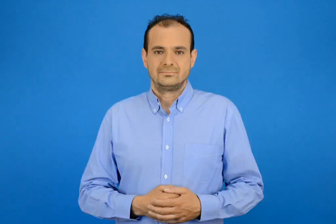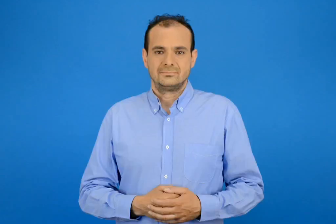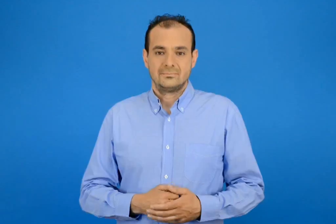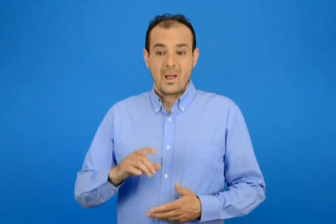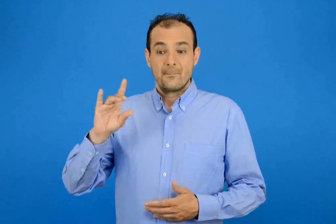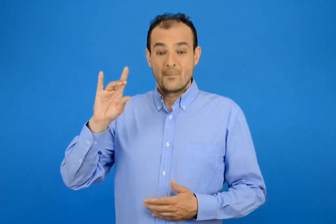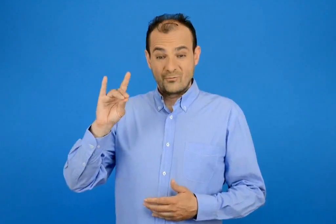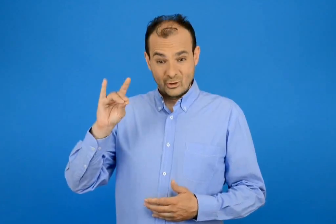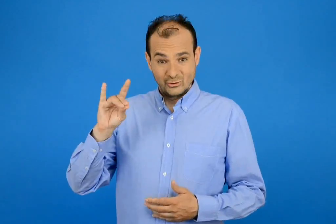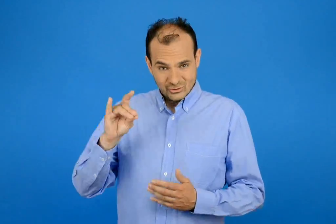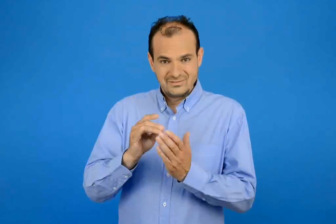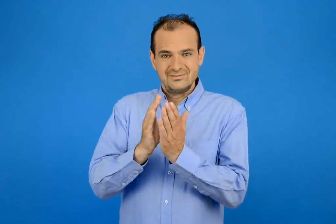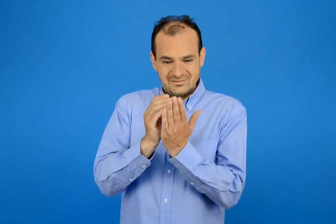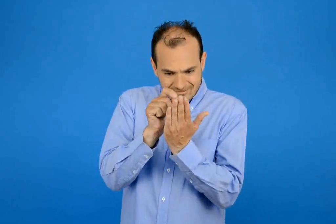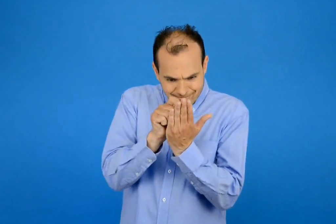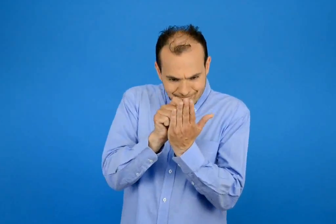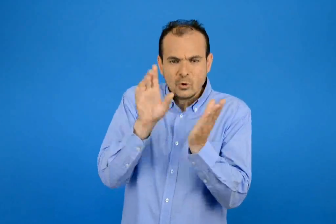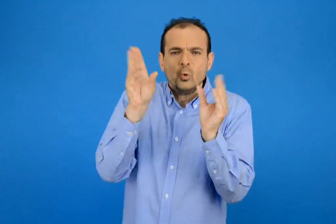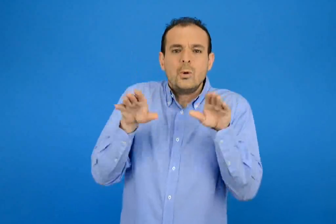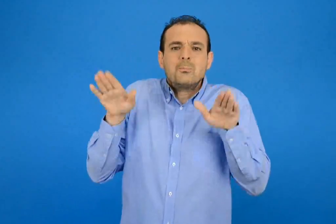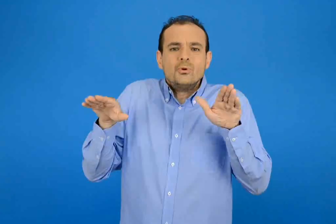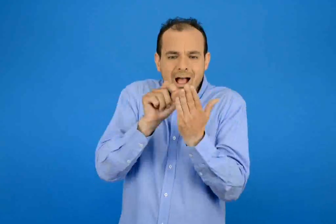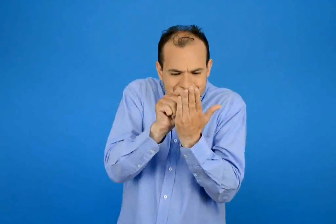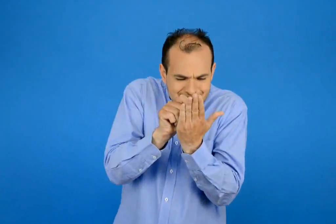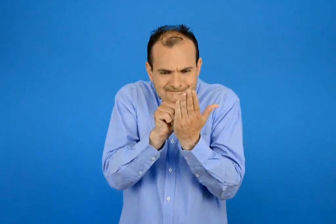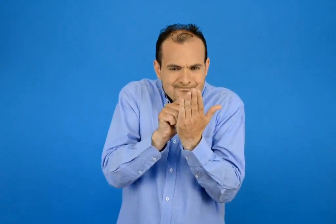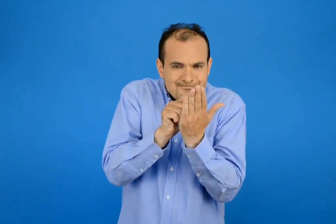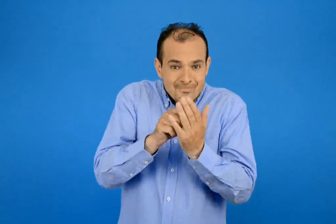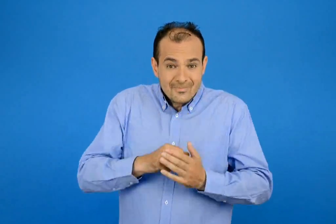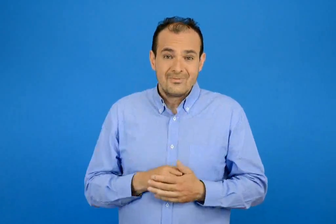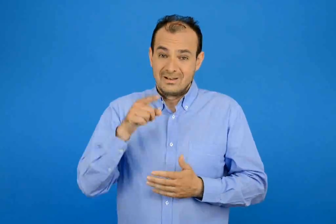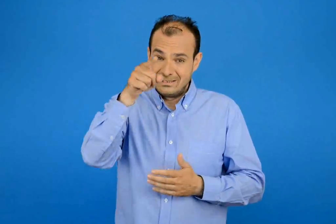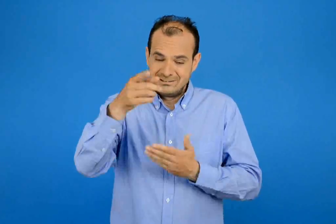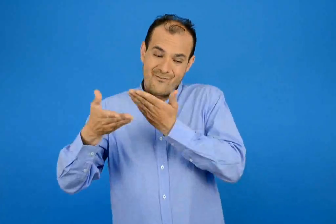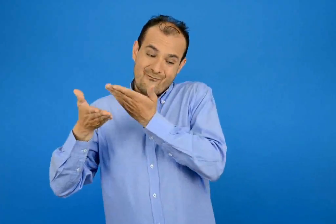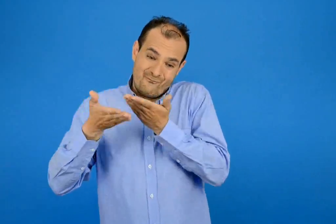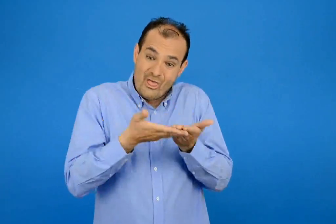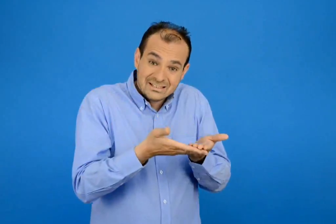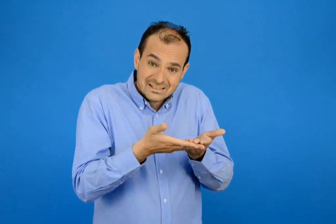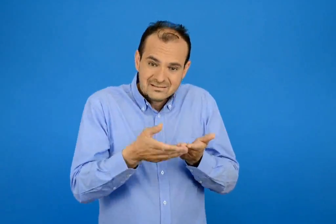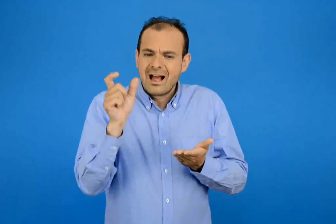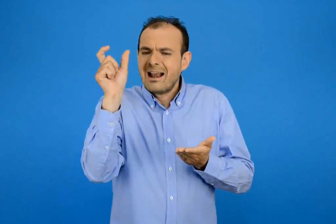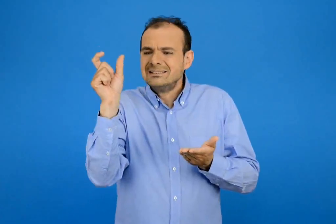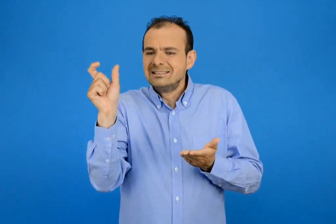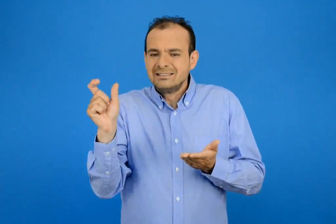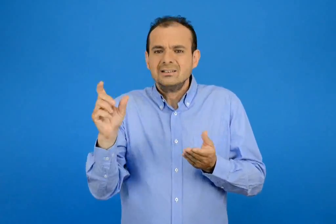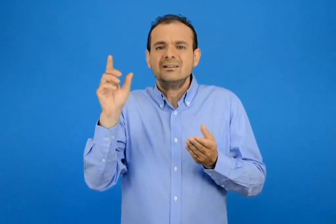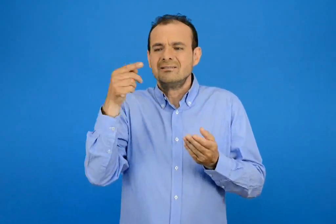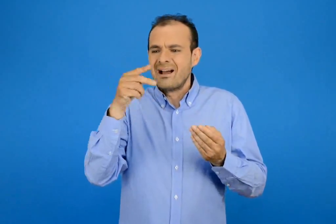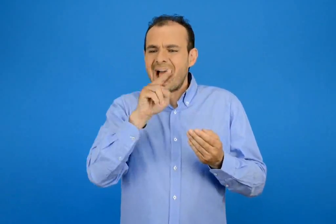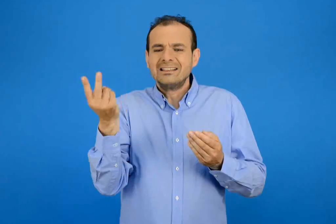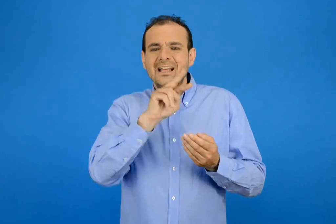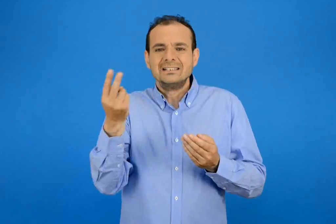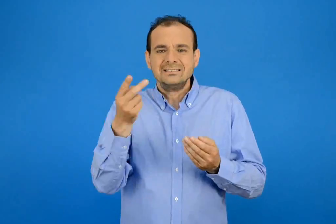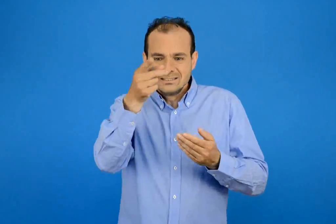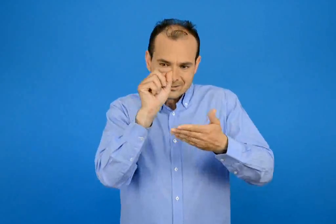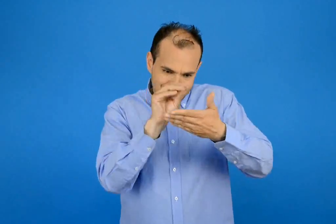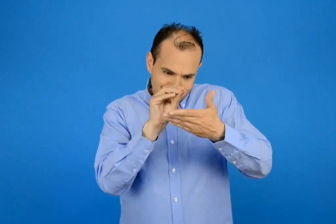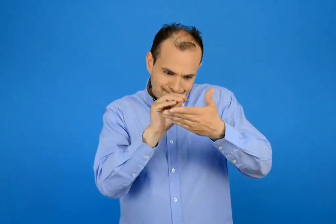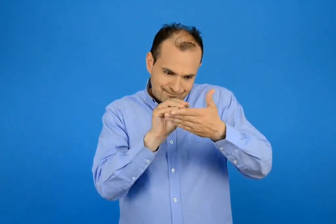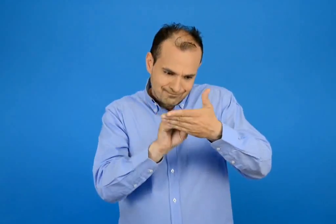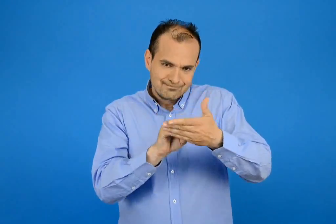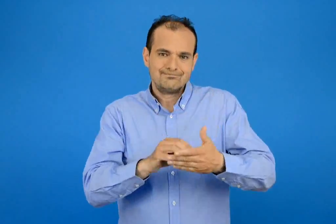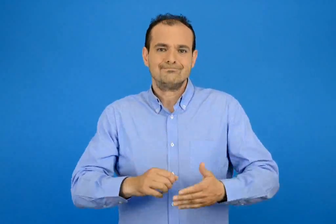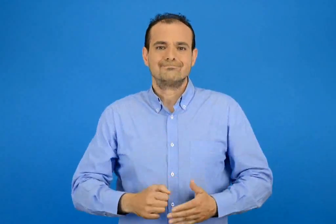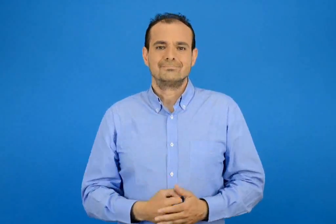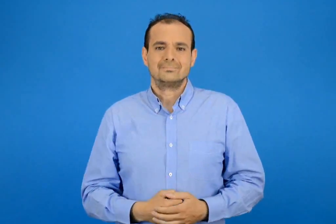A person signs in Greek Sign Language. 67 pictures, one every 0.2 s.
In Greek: ο μολυβιος κρατάει σημειώσεις για τα πουλιά βοήθησε τον να τις συμπληρώσει με αντίθετες λέξεις
